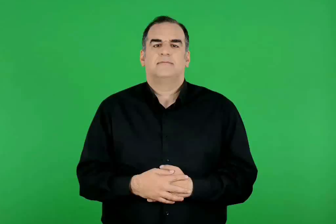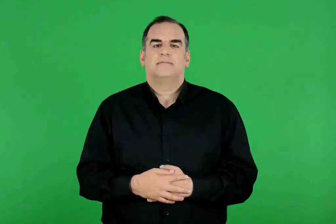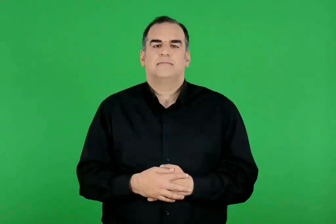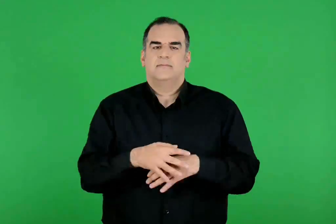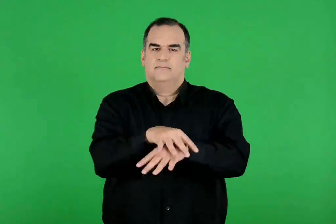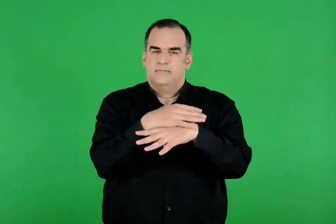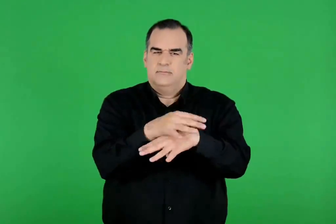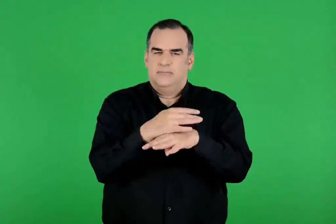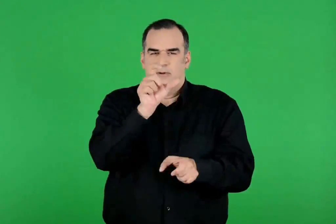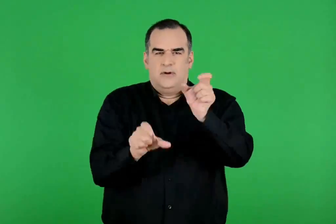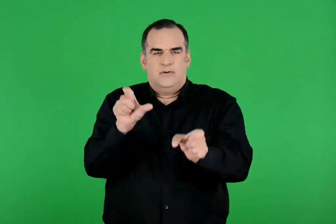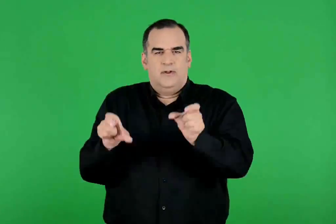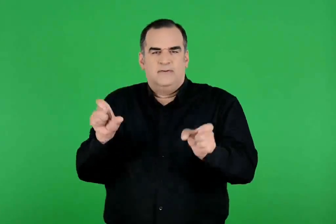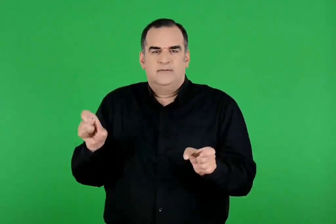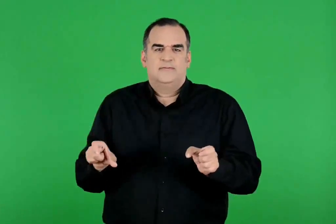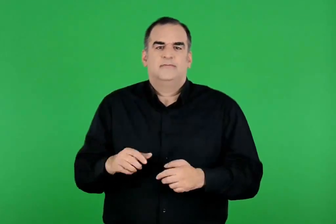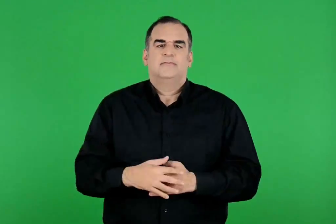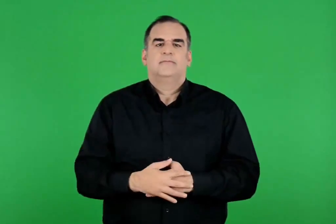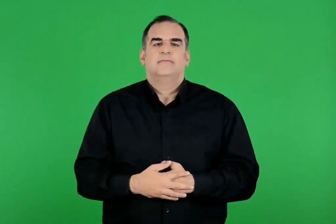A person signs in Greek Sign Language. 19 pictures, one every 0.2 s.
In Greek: οι αργοναύτες
